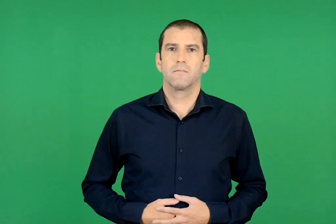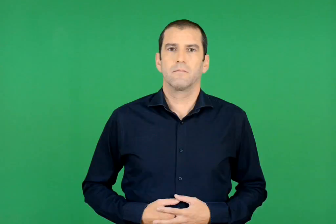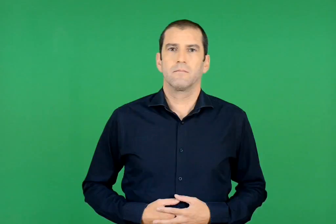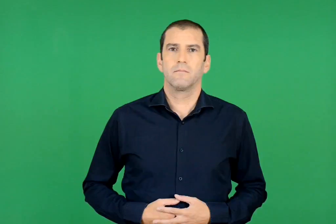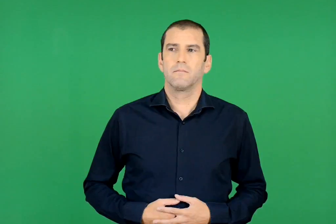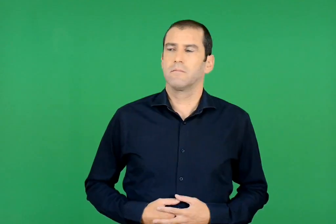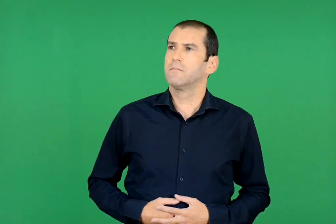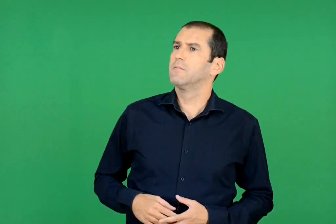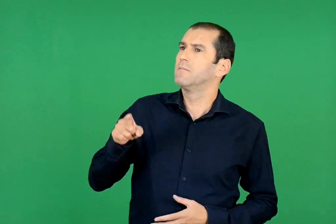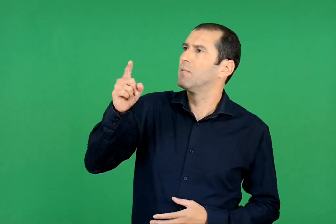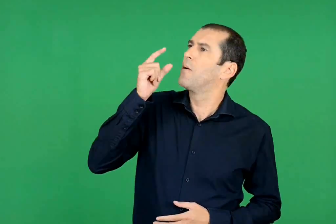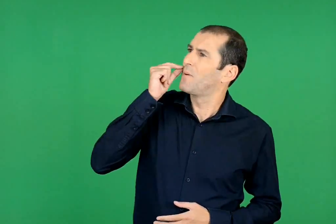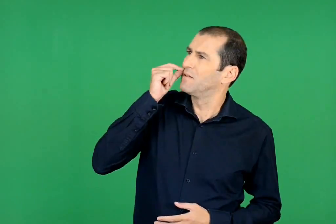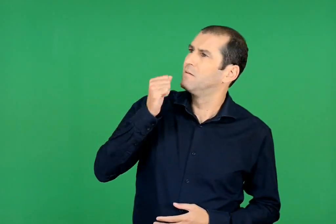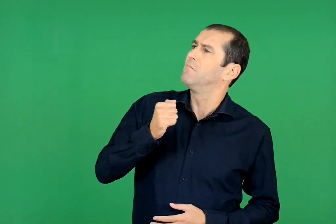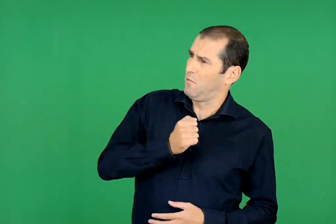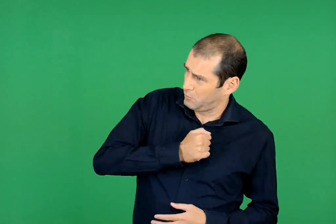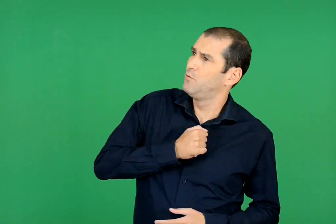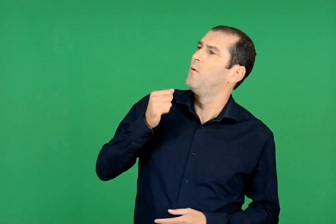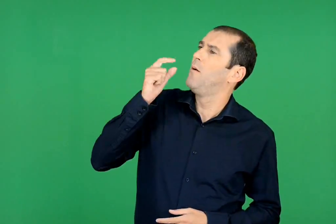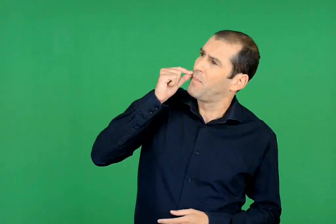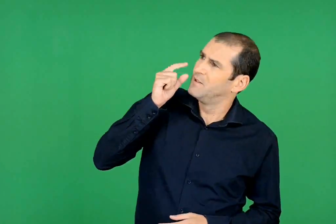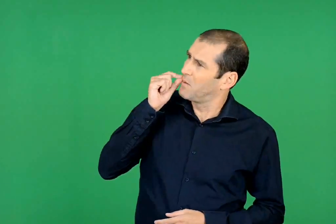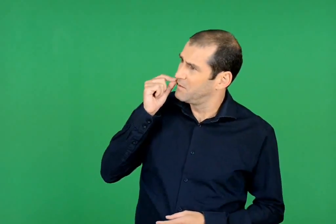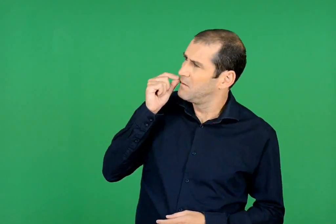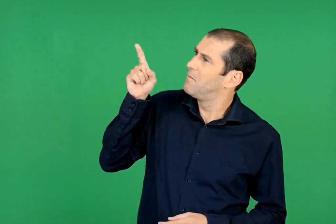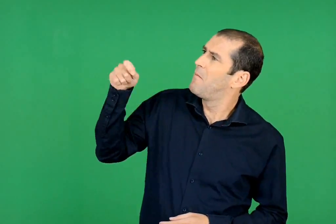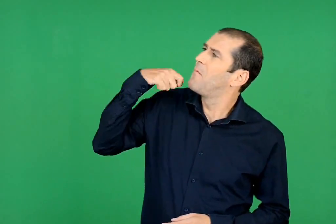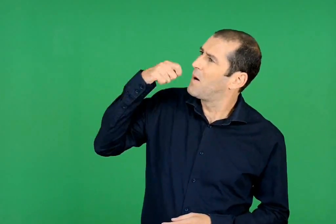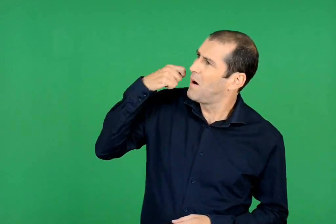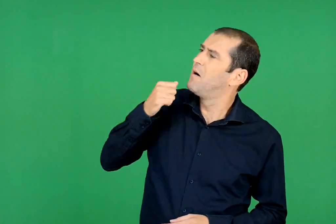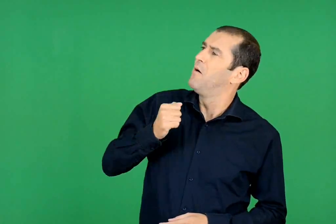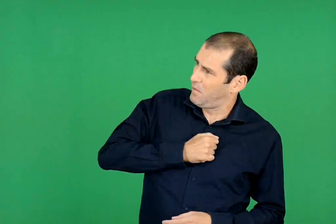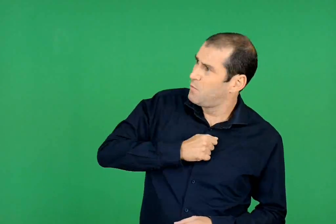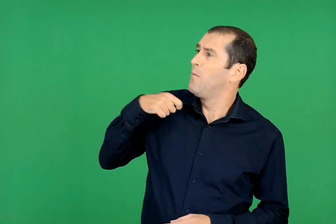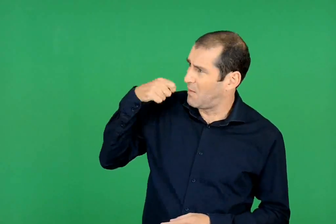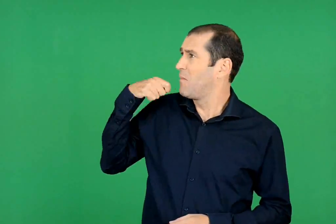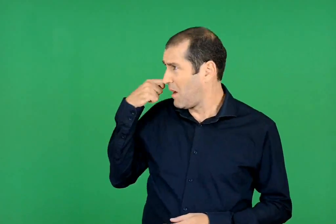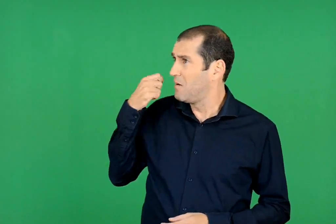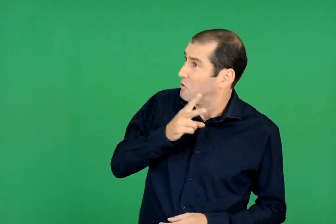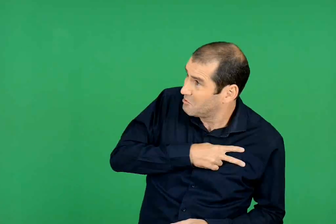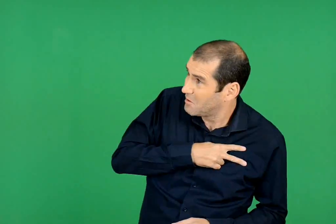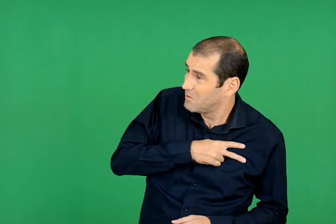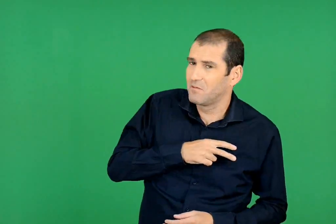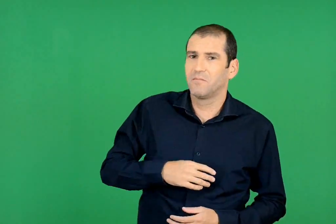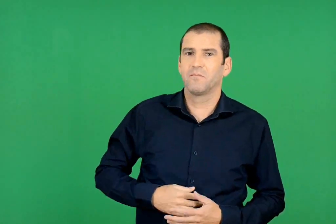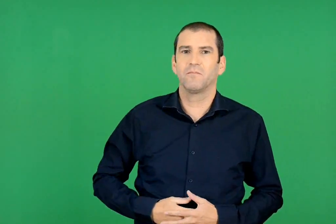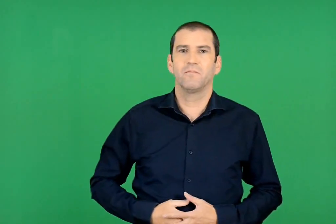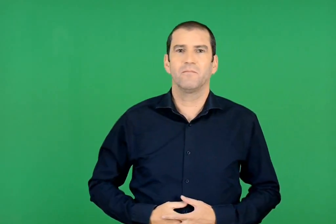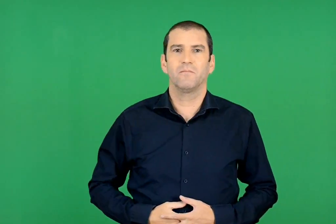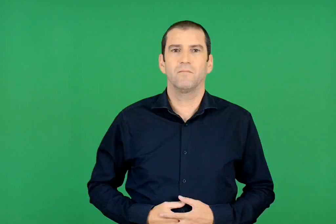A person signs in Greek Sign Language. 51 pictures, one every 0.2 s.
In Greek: και ο µπαµπάς είναι ο δικός µου µπαµπάς µπαµπάς κι εσύ είσαι η δική µου µαµά µαµά , έτσι ;
